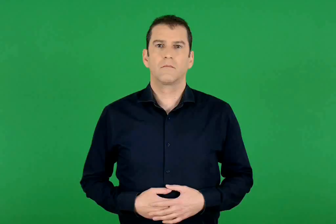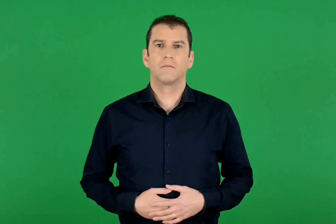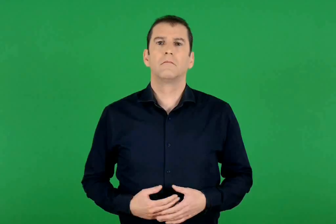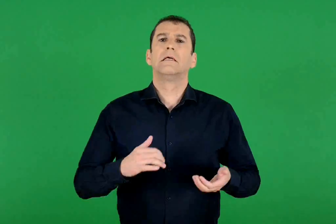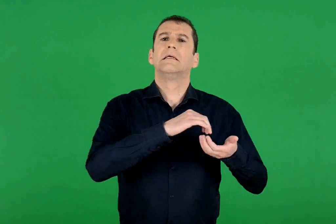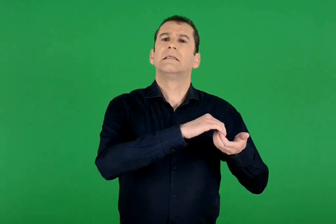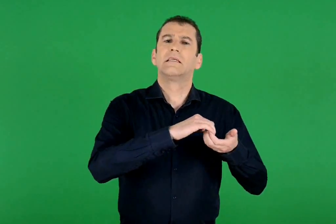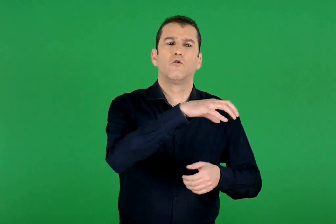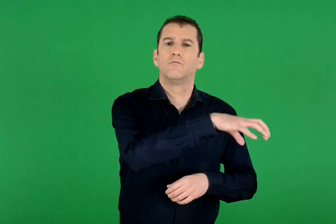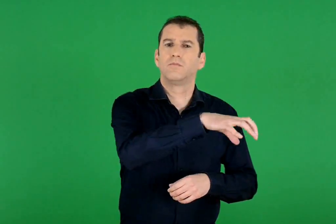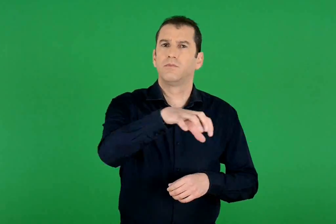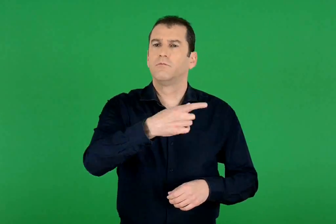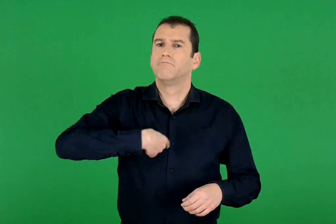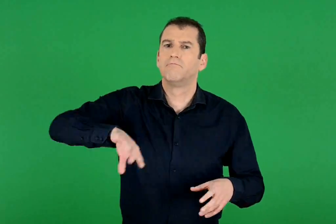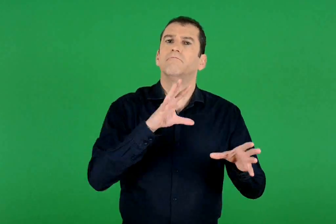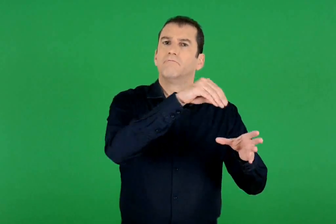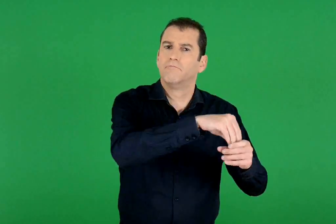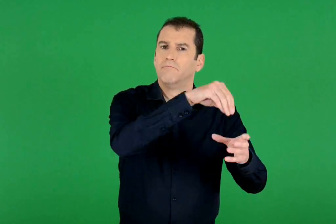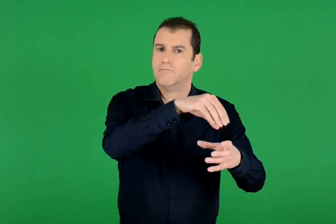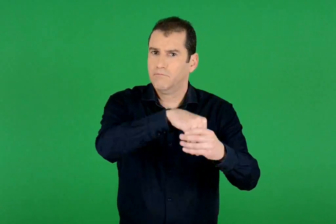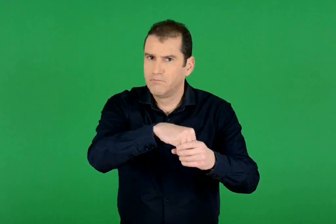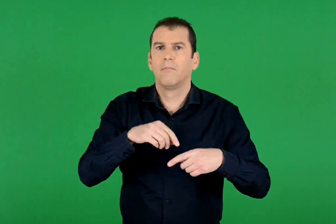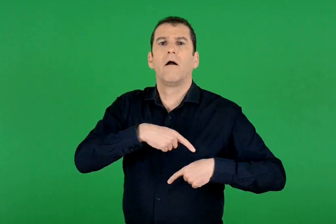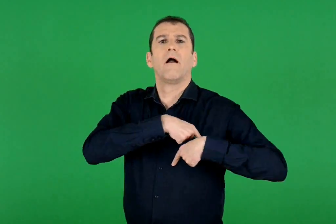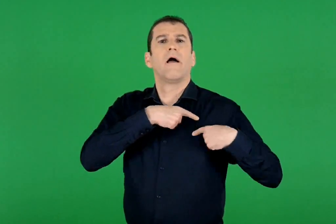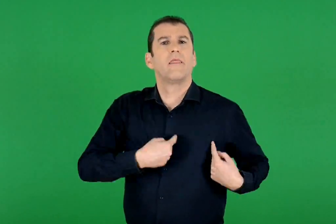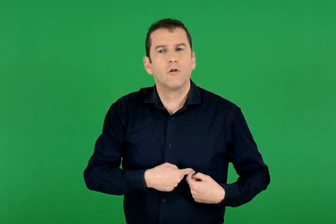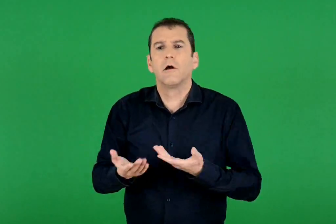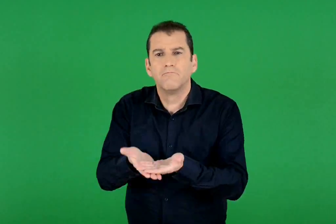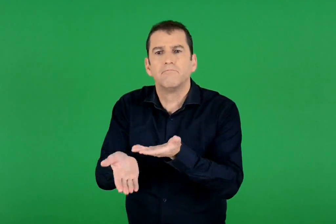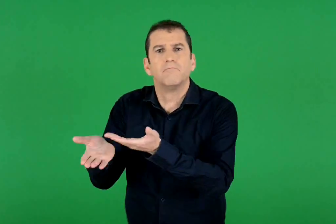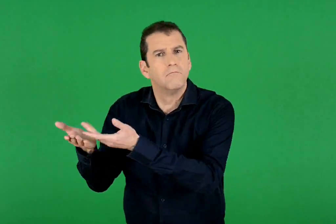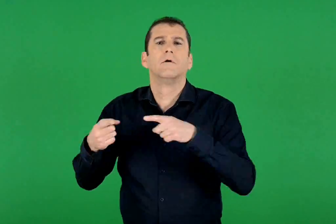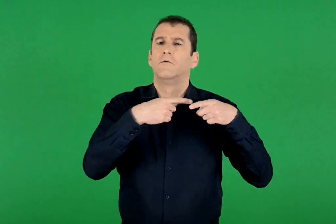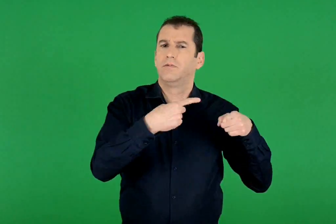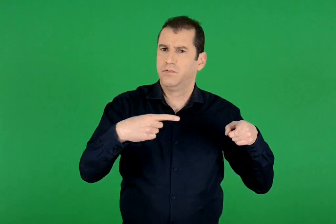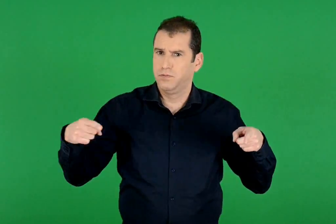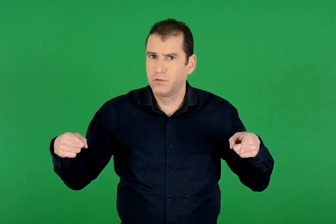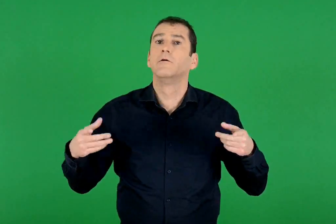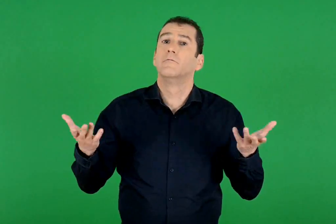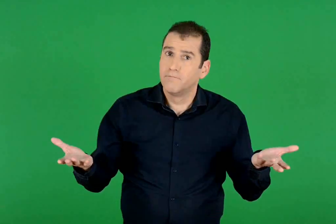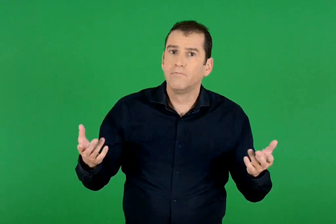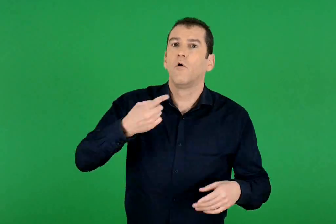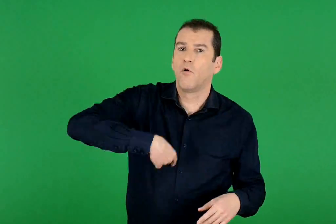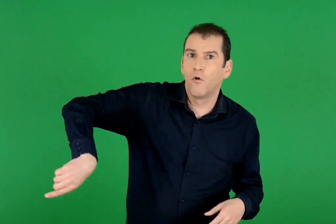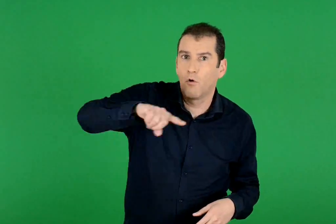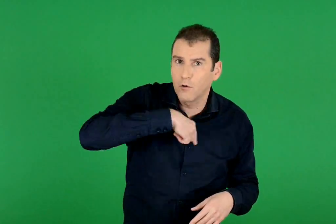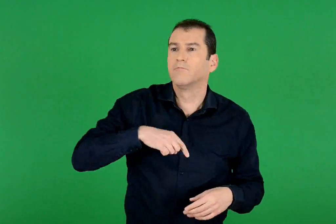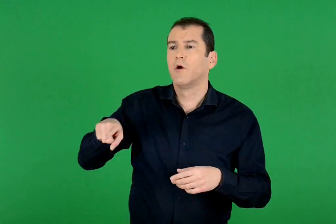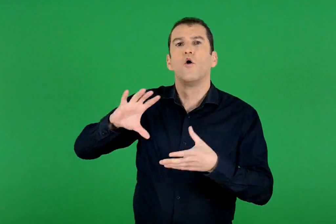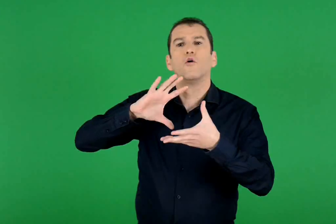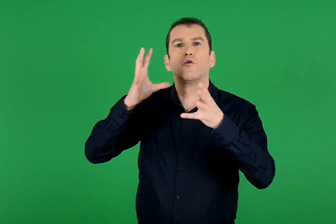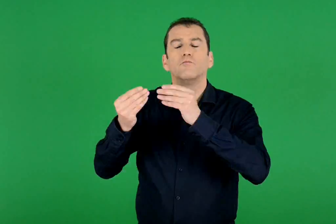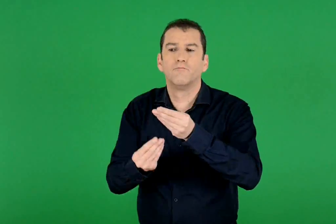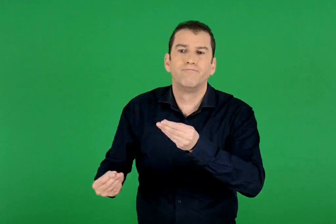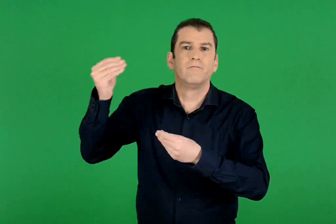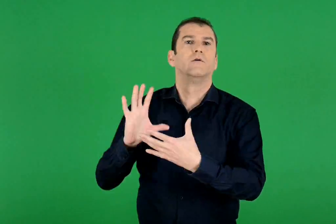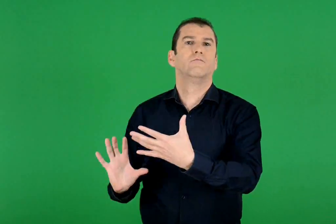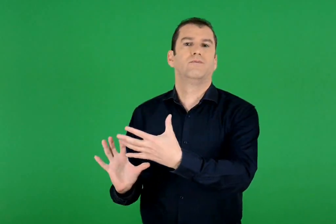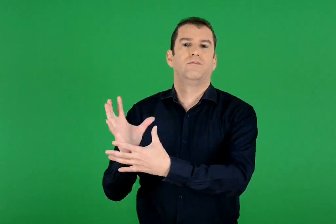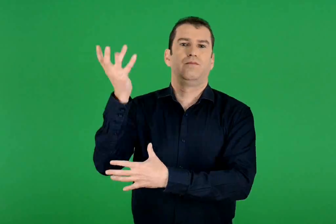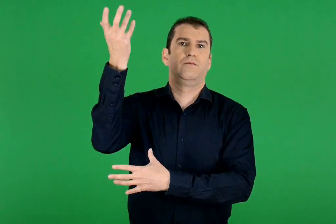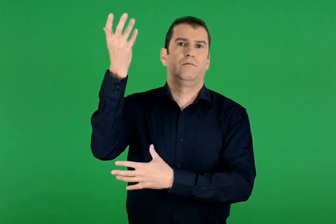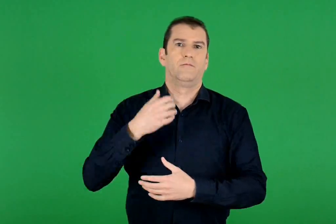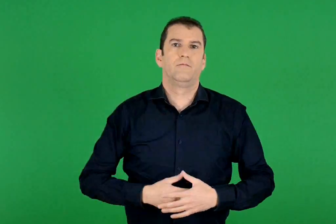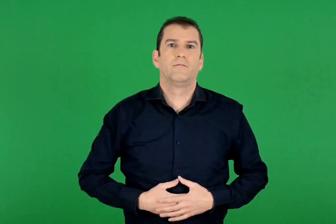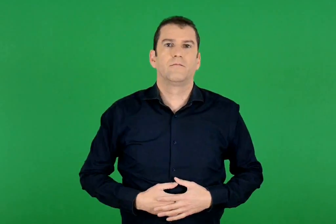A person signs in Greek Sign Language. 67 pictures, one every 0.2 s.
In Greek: συμμετέχουμε σε συλλόγους , βοηθάμε εθελοντικά κ.ά. έτσι , όλοι μαζί χτίζουμε έναν καλύτερο κόσμο
